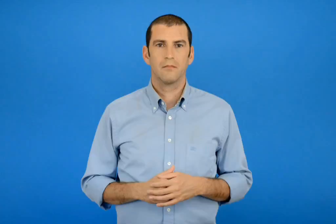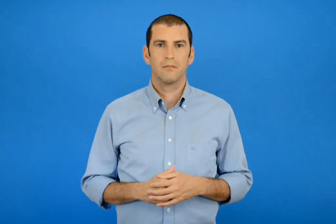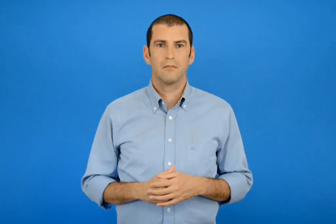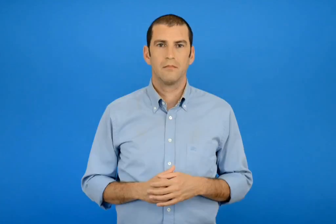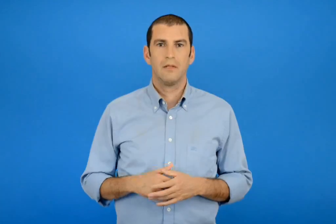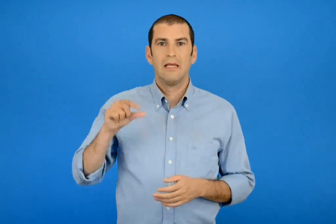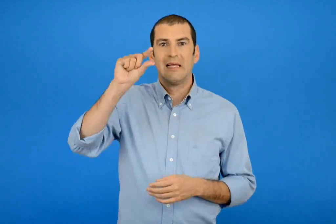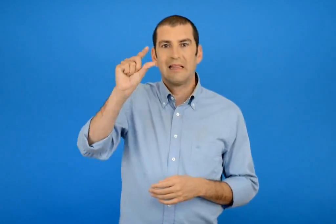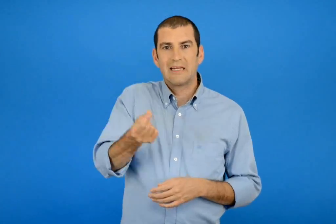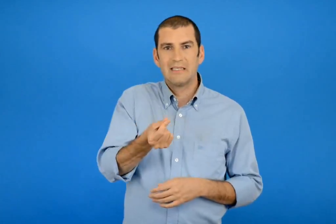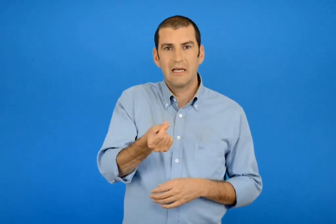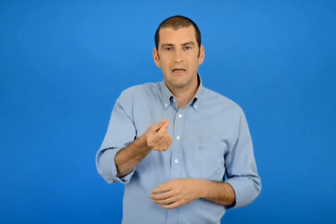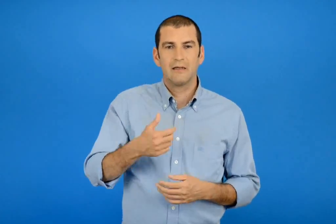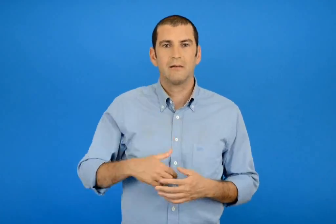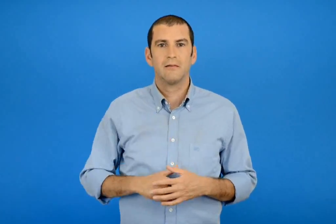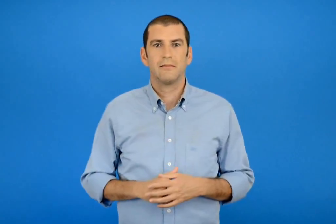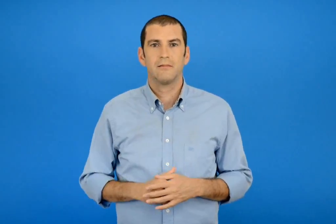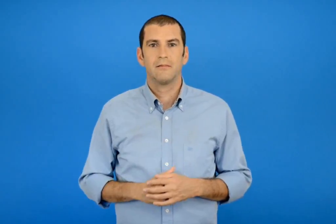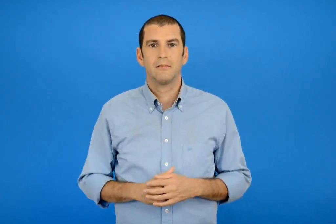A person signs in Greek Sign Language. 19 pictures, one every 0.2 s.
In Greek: τυνησία
